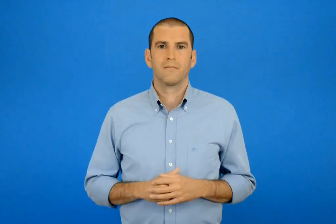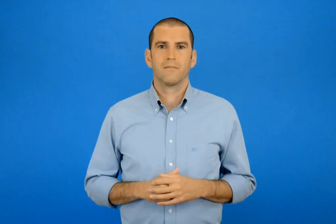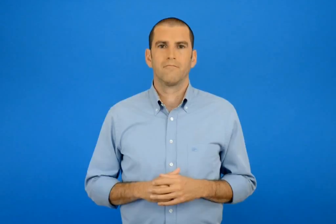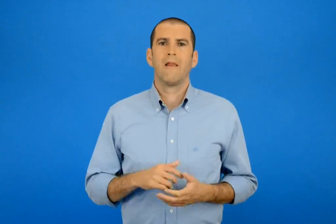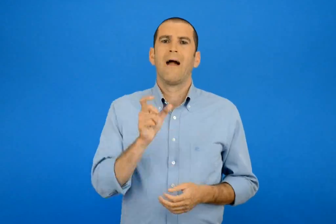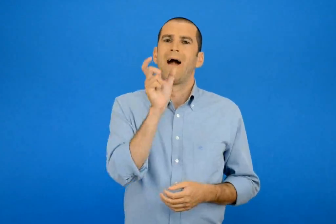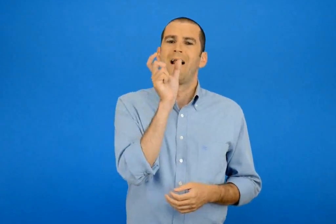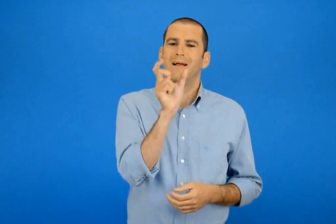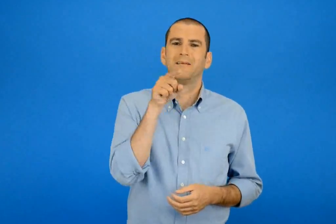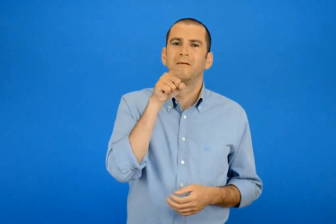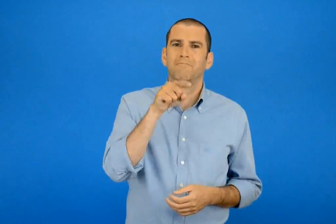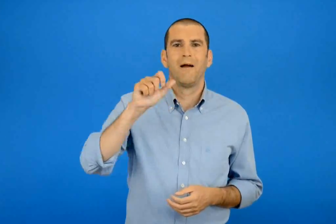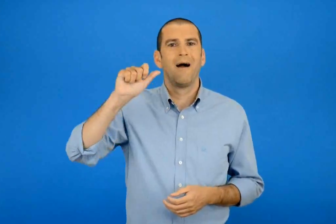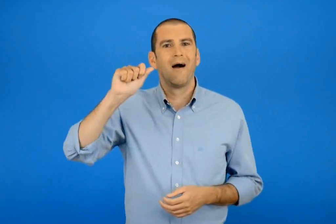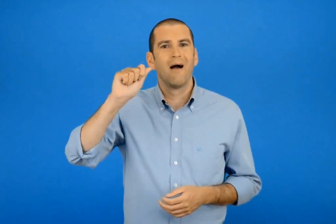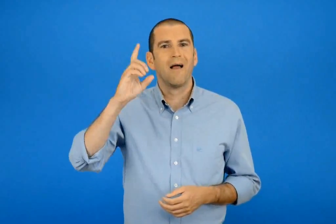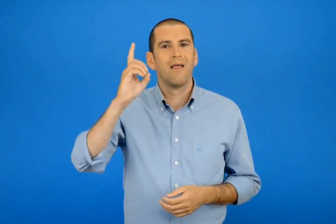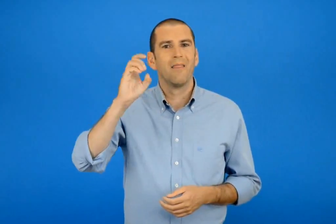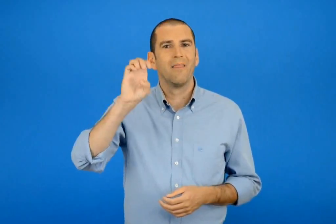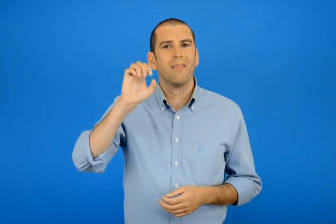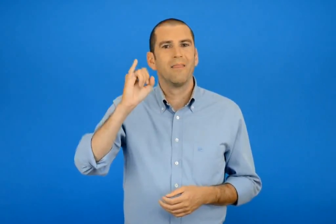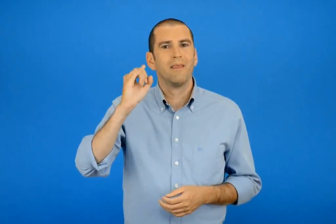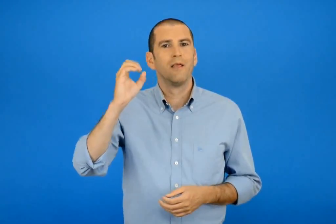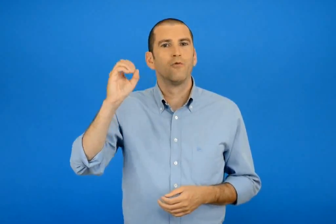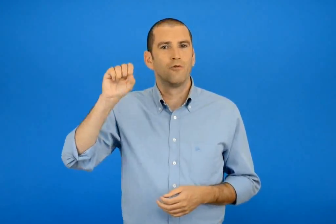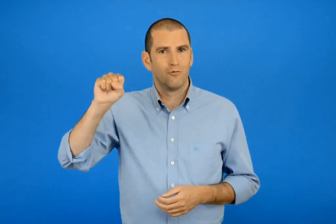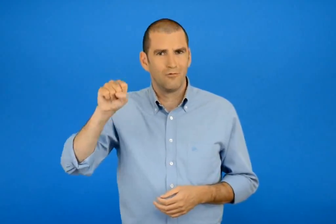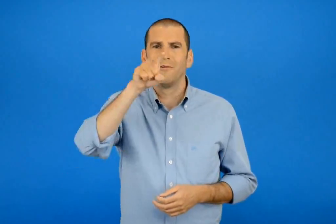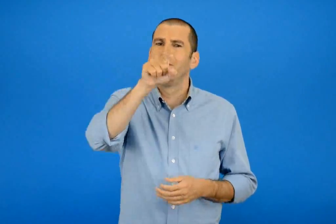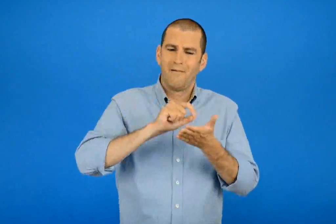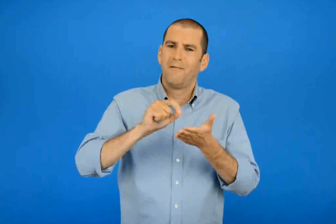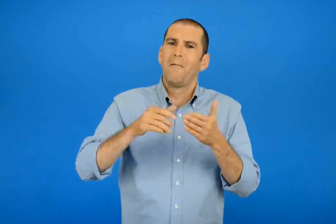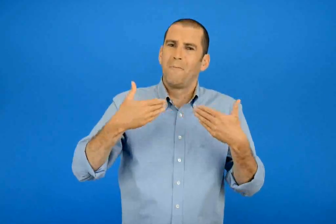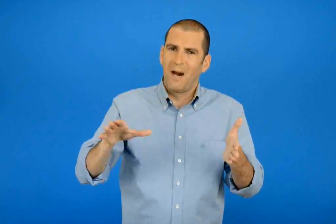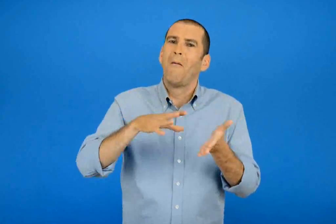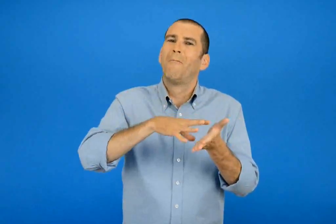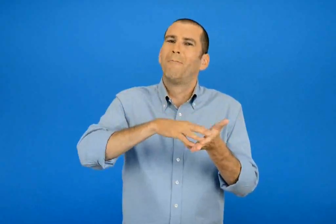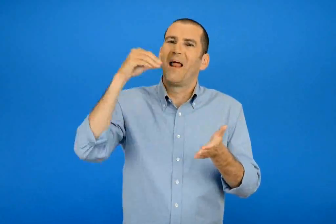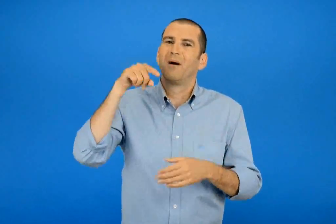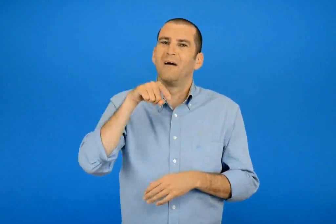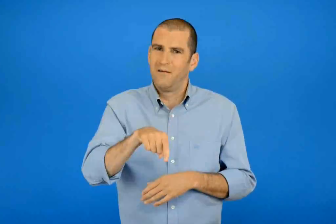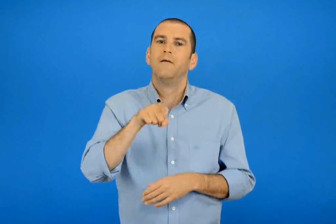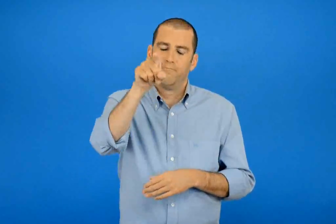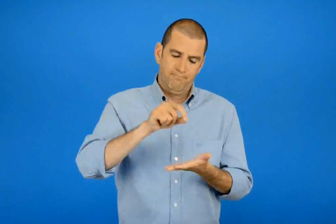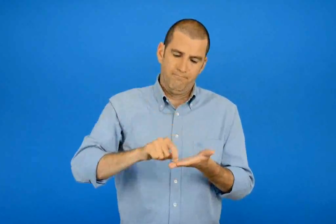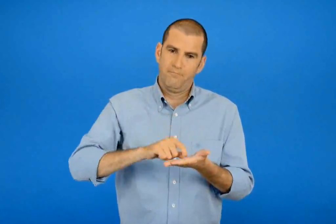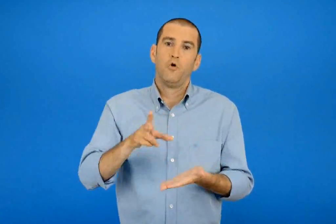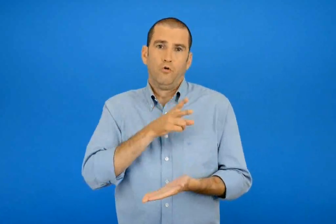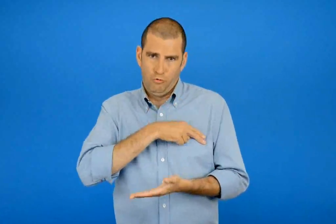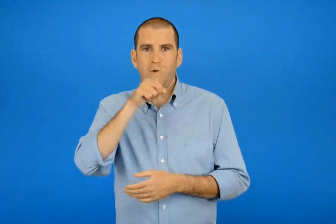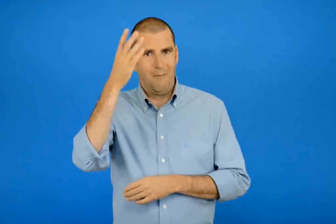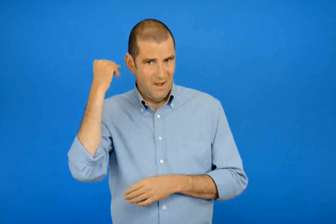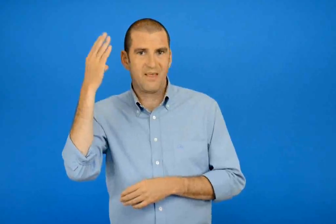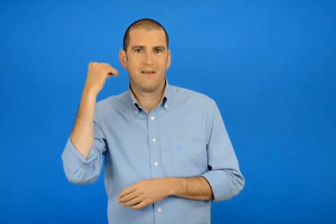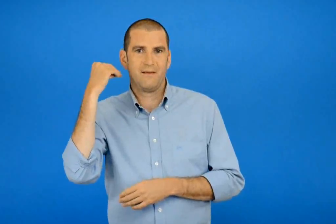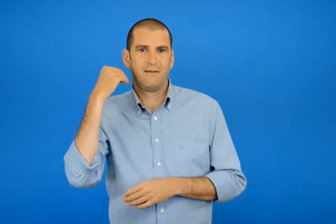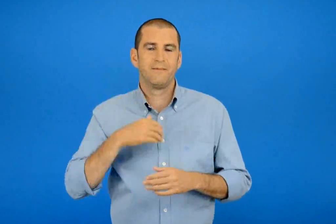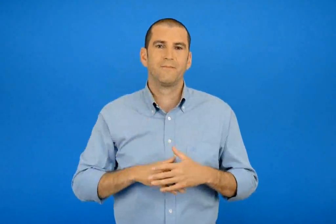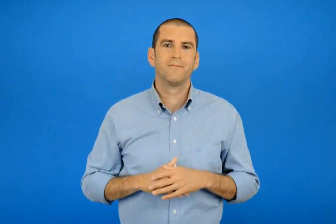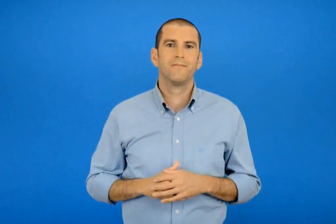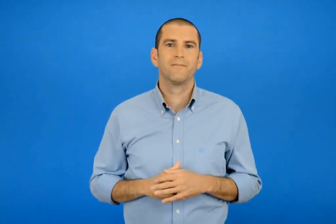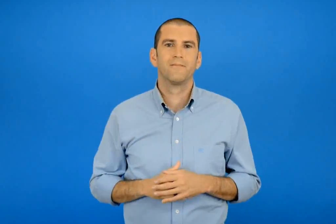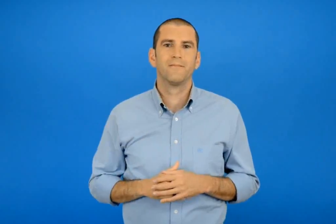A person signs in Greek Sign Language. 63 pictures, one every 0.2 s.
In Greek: μαθέ να γράφεις σωστά το παράδειγμα που βρήκες για τη λέξη άδειος
